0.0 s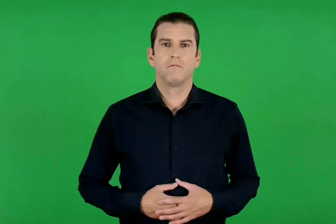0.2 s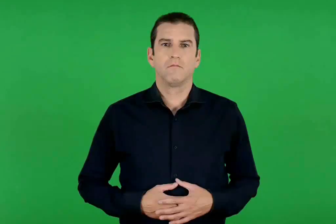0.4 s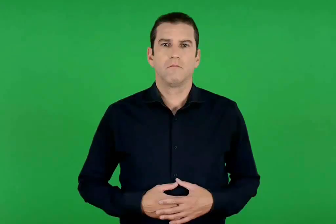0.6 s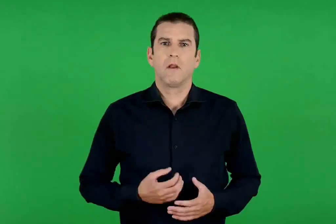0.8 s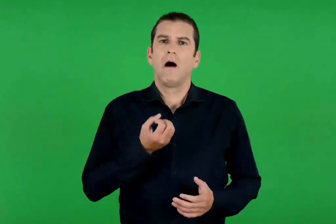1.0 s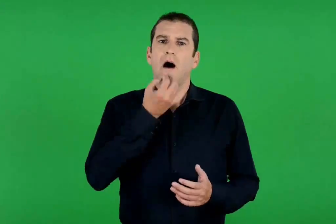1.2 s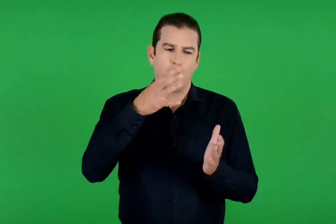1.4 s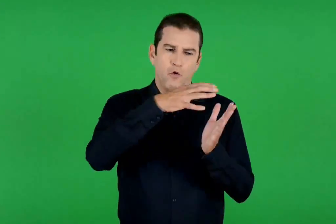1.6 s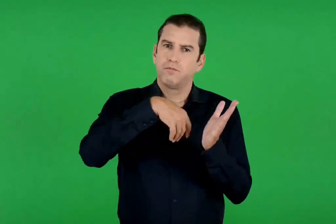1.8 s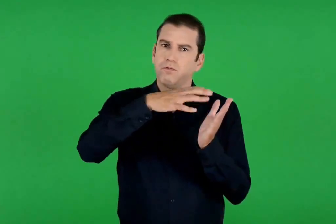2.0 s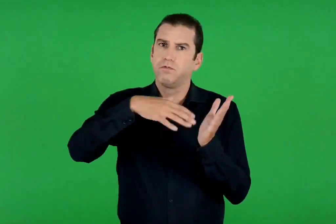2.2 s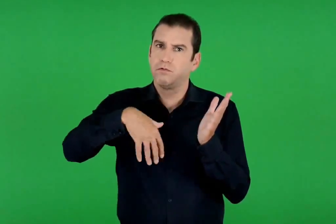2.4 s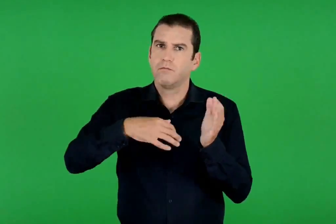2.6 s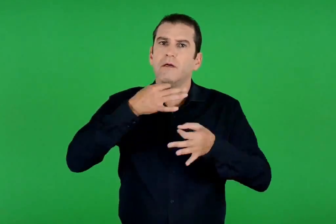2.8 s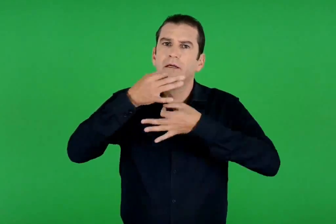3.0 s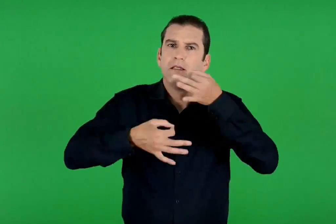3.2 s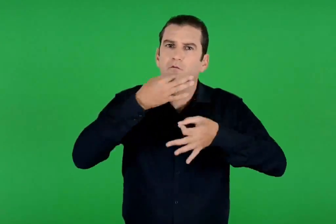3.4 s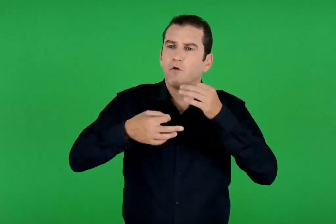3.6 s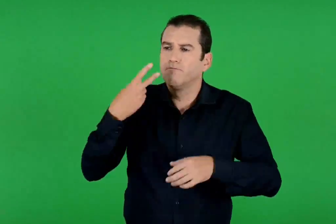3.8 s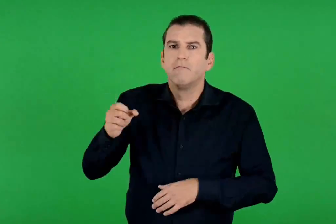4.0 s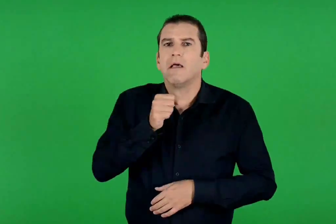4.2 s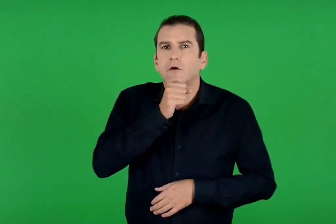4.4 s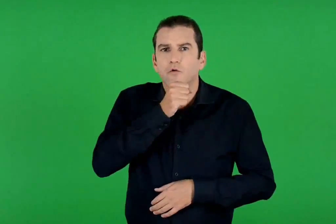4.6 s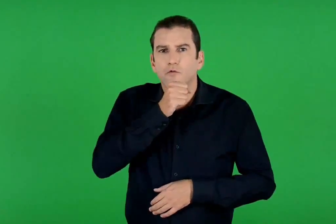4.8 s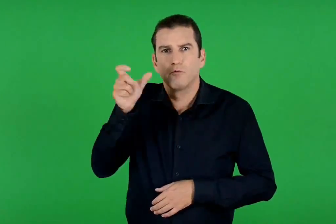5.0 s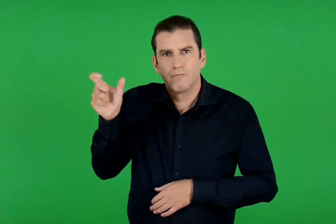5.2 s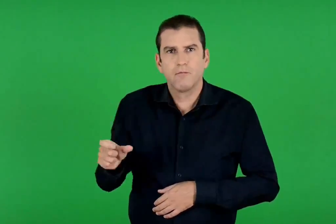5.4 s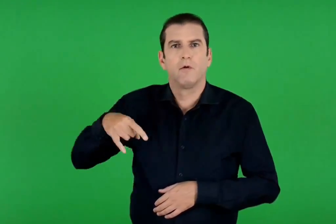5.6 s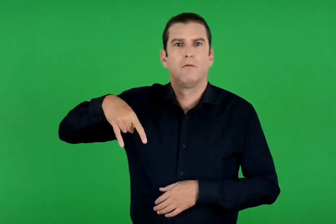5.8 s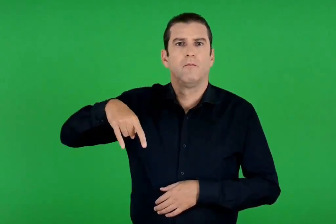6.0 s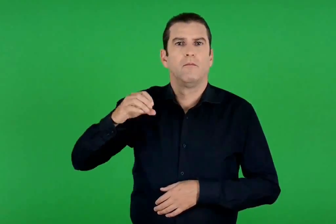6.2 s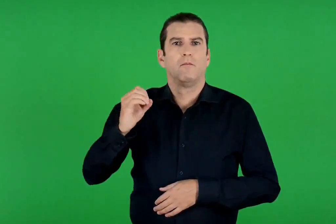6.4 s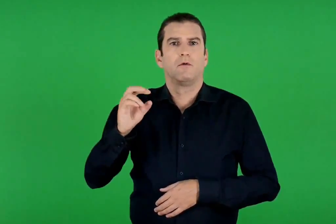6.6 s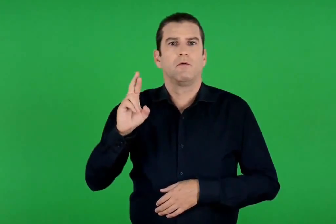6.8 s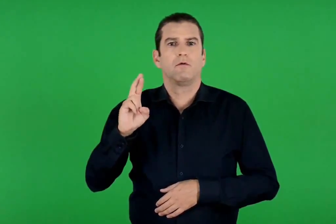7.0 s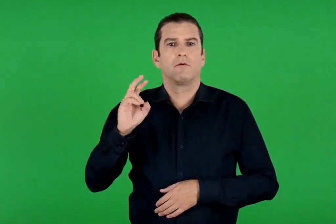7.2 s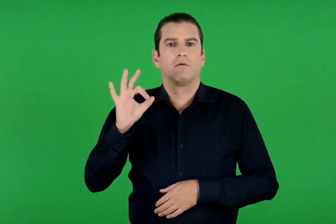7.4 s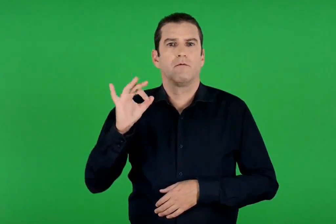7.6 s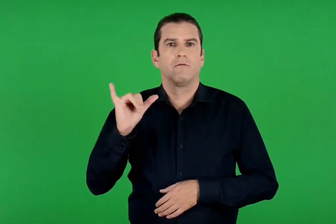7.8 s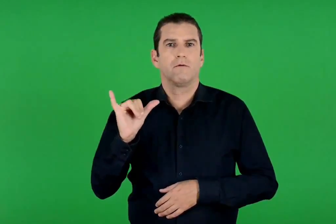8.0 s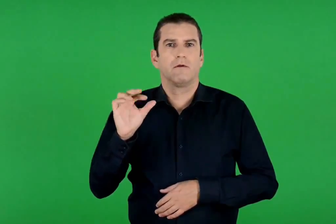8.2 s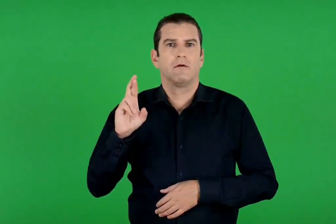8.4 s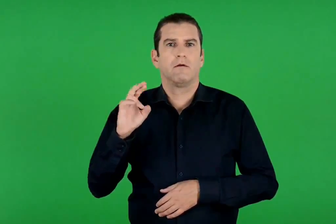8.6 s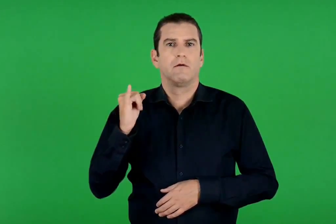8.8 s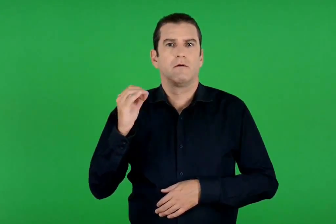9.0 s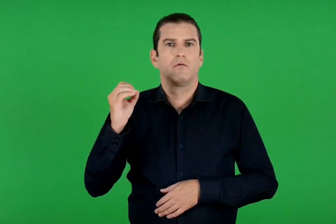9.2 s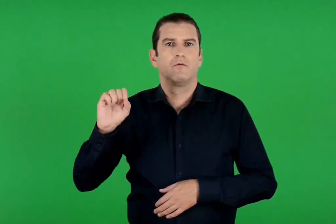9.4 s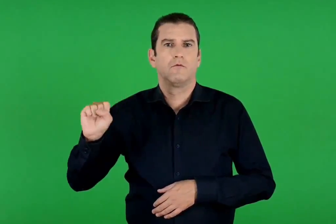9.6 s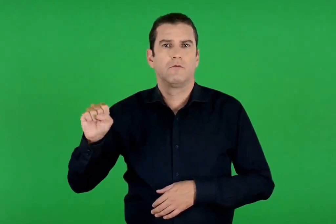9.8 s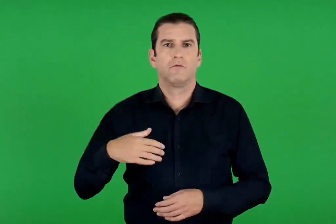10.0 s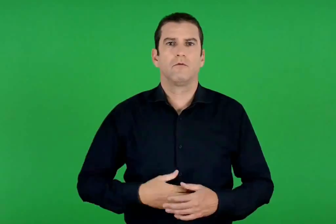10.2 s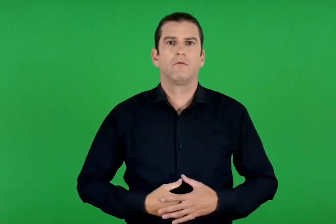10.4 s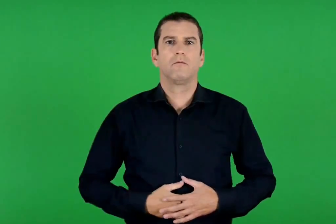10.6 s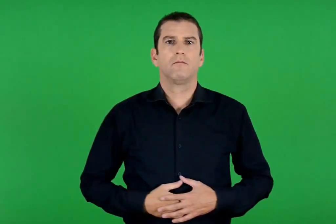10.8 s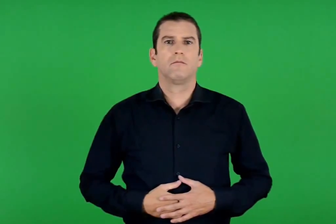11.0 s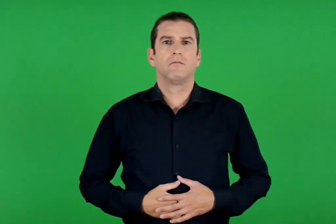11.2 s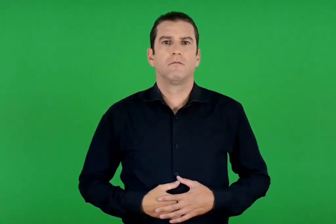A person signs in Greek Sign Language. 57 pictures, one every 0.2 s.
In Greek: ανθολόγιο συμβουλών γέροντος πορφυρίου
